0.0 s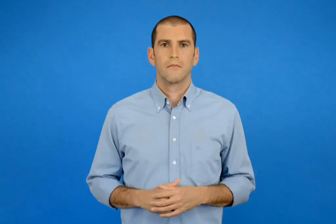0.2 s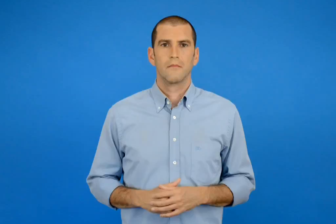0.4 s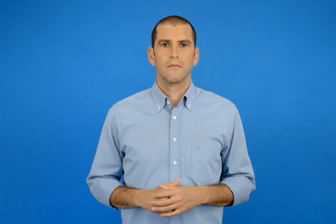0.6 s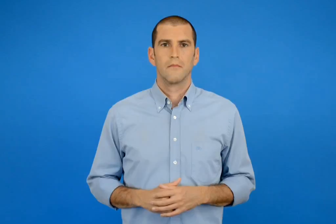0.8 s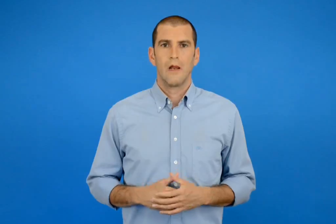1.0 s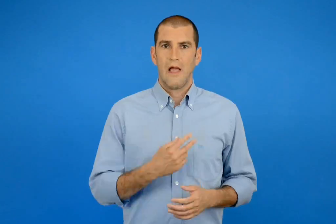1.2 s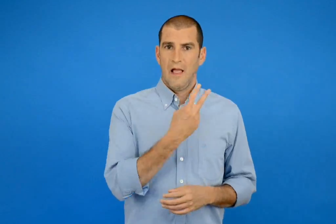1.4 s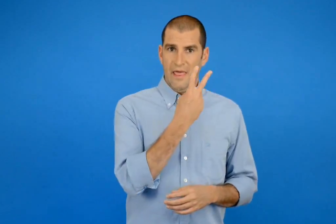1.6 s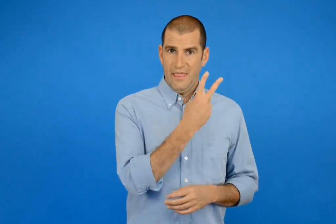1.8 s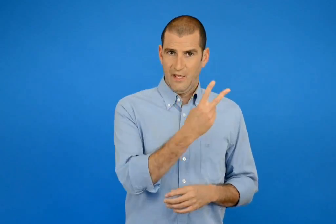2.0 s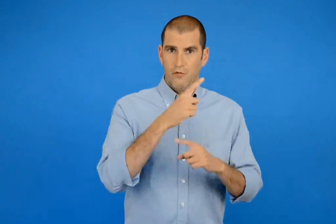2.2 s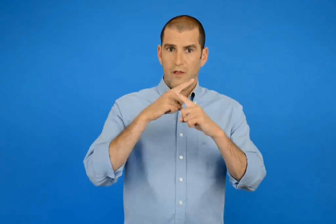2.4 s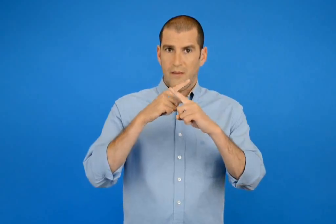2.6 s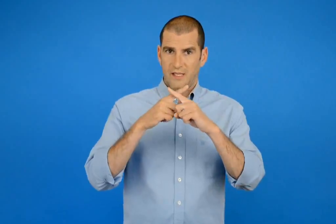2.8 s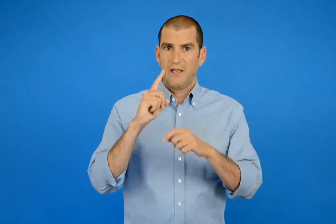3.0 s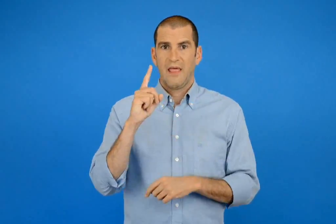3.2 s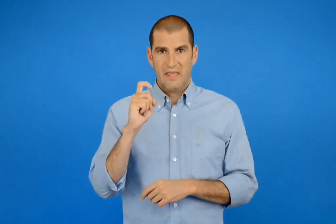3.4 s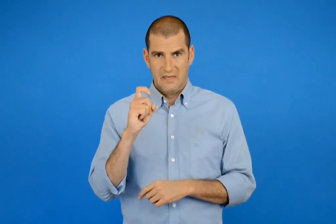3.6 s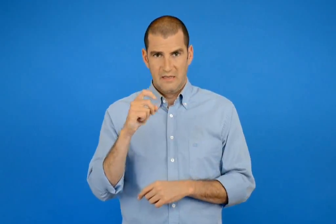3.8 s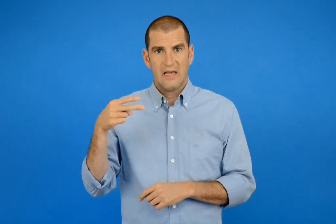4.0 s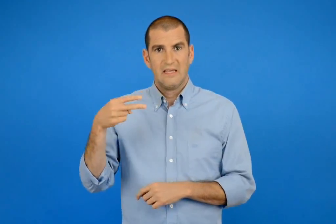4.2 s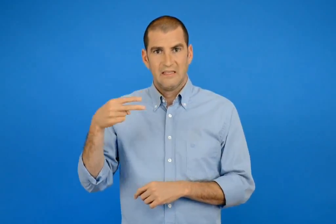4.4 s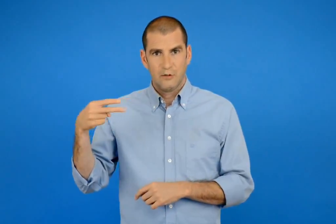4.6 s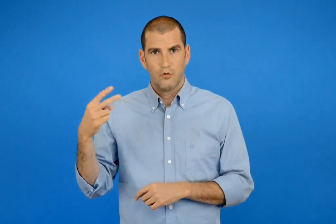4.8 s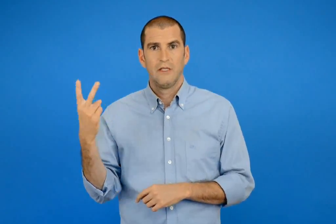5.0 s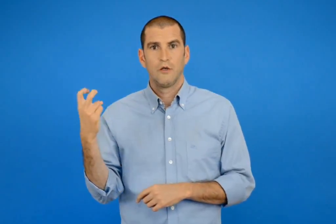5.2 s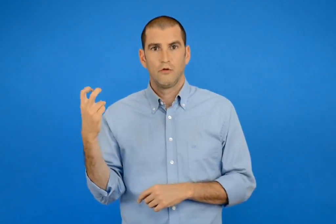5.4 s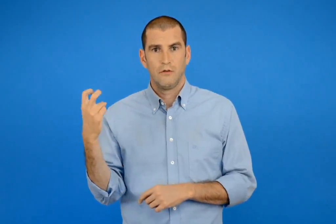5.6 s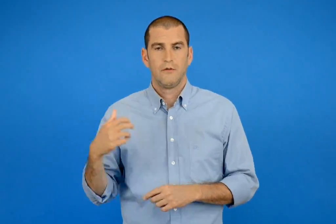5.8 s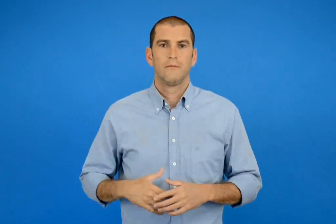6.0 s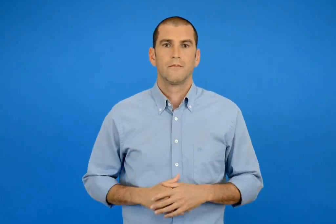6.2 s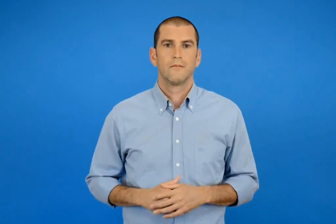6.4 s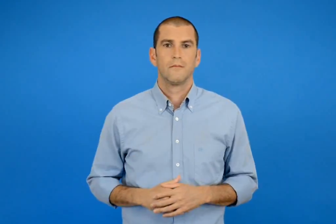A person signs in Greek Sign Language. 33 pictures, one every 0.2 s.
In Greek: 2 x 10 = 20
